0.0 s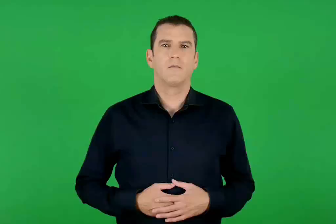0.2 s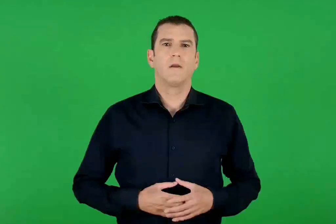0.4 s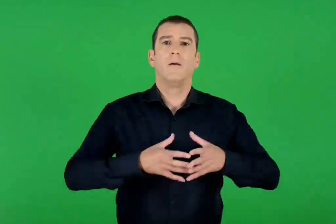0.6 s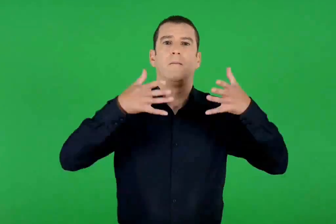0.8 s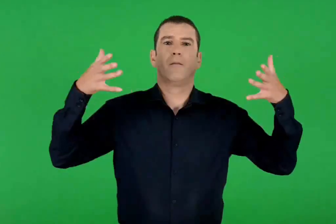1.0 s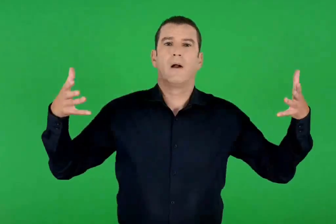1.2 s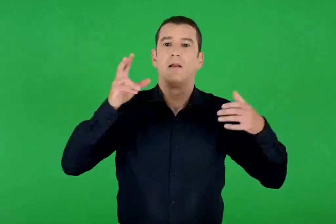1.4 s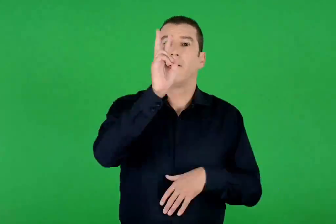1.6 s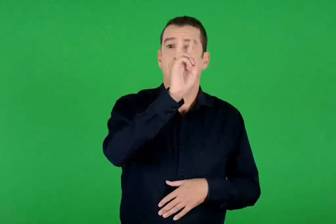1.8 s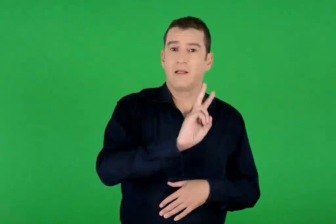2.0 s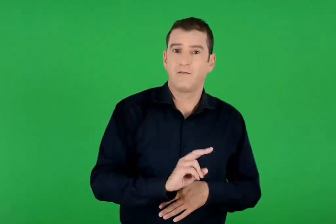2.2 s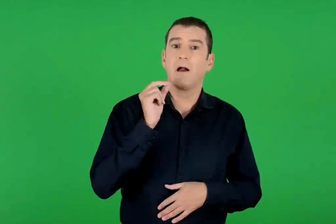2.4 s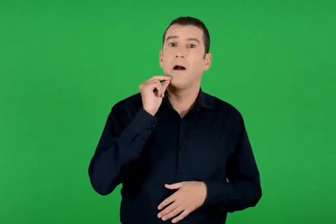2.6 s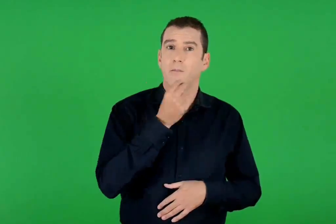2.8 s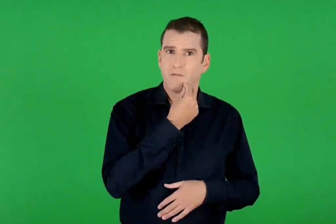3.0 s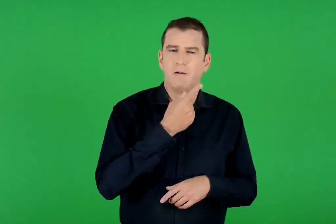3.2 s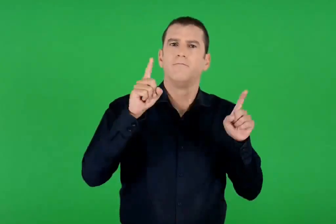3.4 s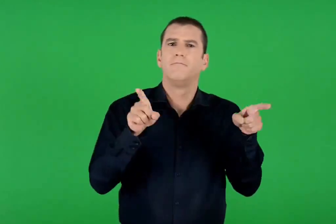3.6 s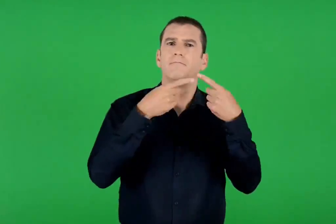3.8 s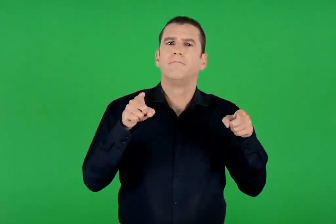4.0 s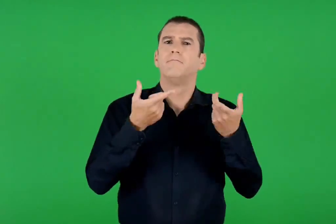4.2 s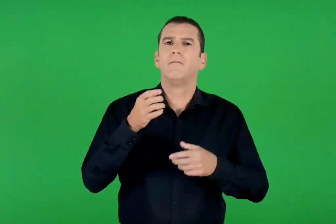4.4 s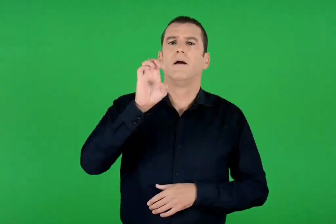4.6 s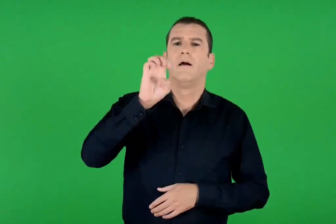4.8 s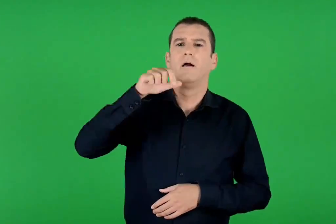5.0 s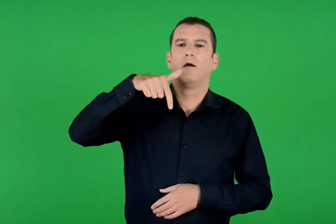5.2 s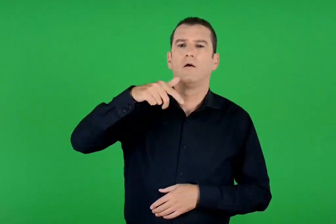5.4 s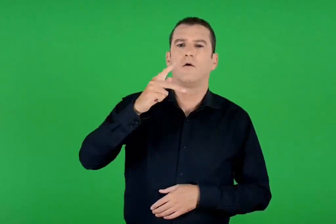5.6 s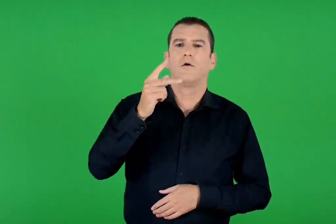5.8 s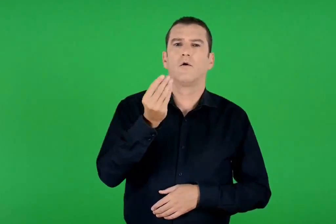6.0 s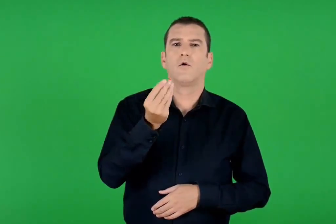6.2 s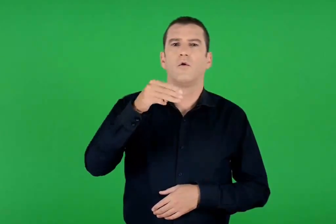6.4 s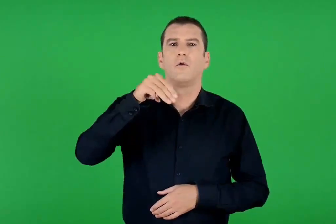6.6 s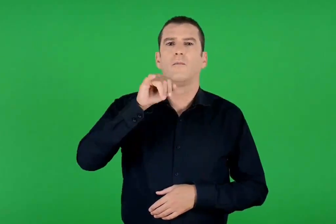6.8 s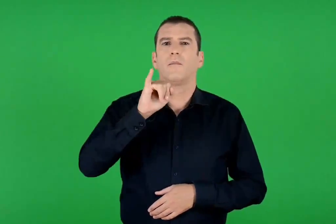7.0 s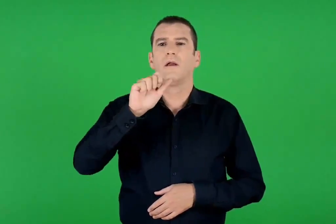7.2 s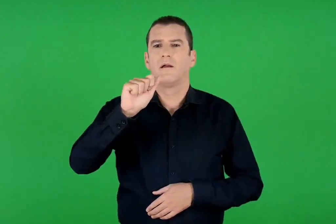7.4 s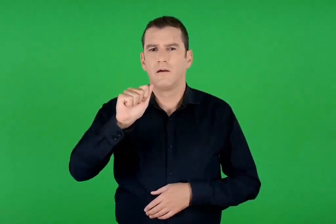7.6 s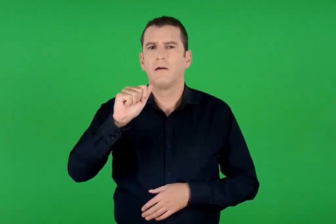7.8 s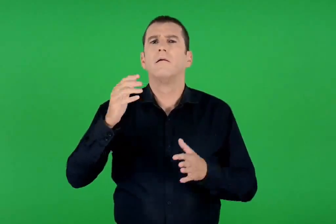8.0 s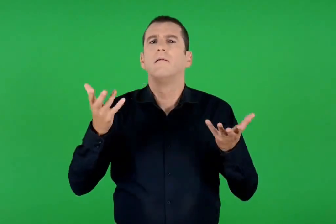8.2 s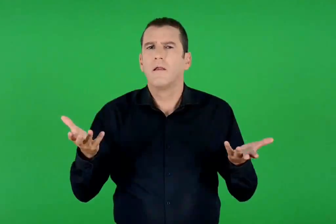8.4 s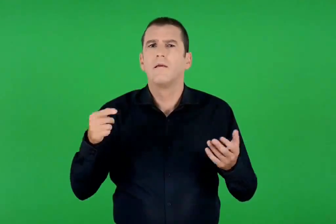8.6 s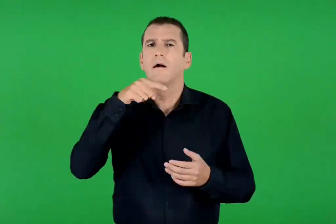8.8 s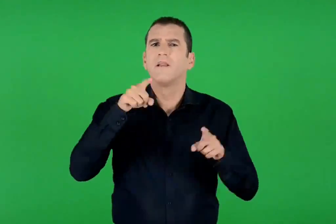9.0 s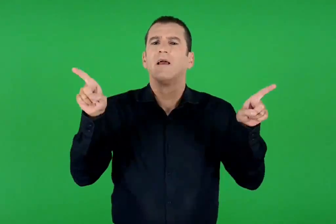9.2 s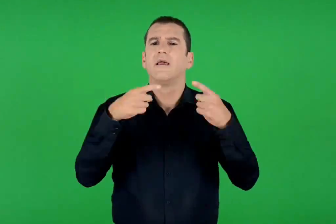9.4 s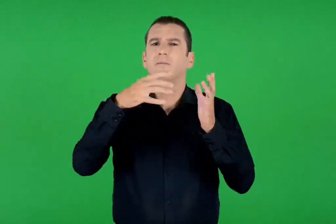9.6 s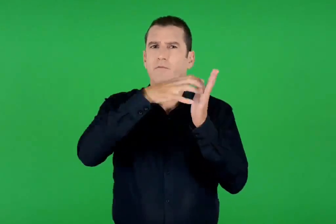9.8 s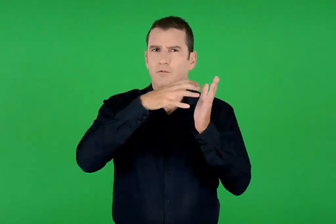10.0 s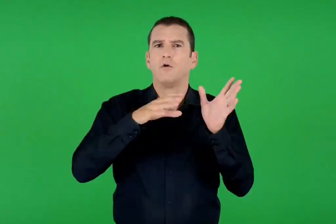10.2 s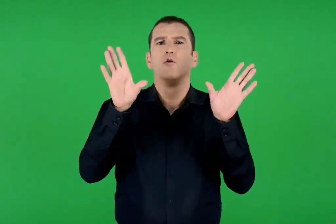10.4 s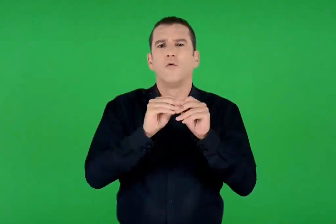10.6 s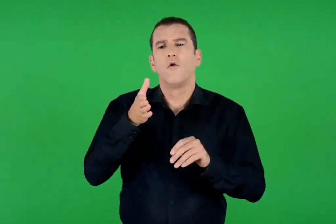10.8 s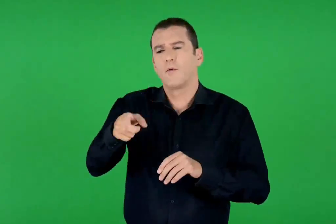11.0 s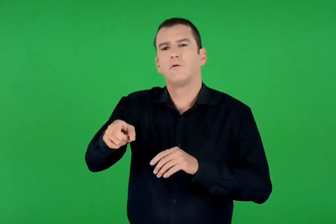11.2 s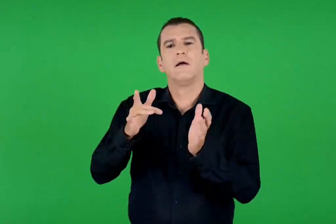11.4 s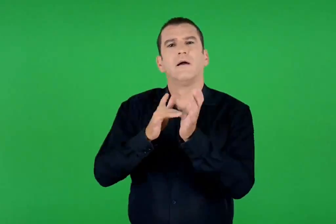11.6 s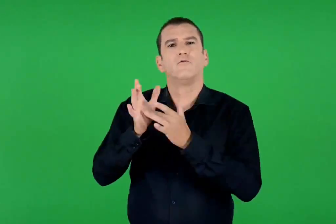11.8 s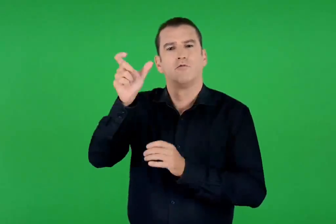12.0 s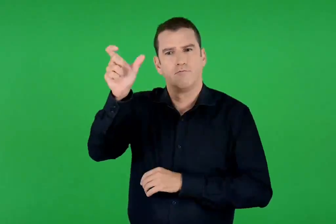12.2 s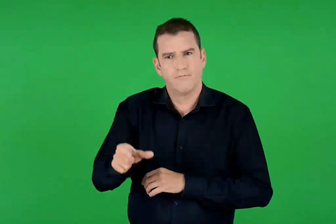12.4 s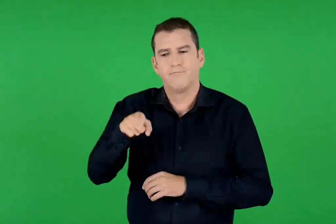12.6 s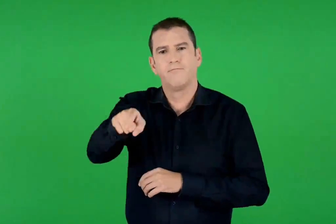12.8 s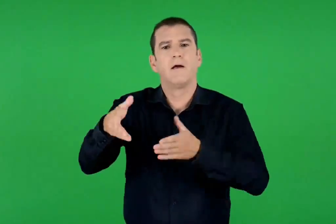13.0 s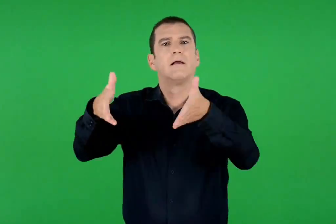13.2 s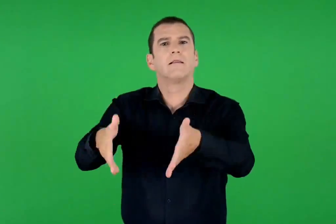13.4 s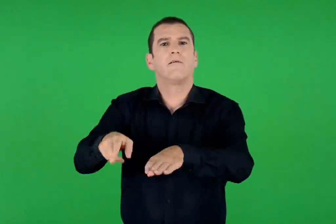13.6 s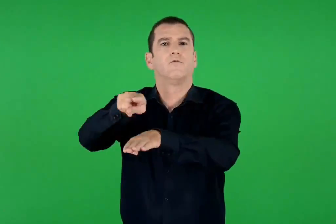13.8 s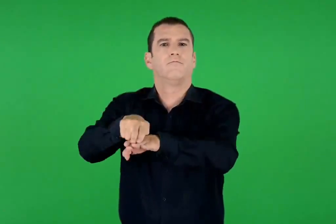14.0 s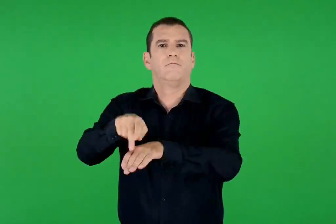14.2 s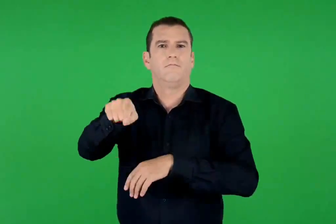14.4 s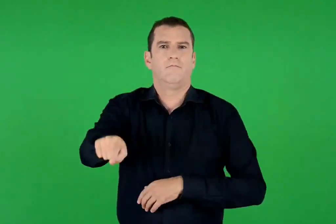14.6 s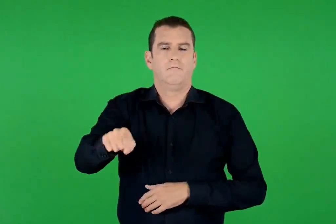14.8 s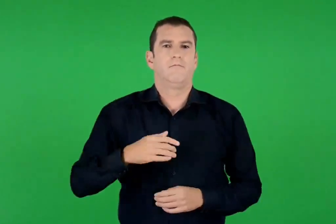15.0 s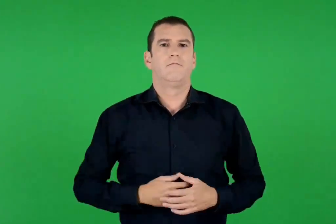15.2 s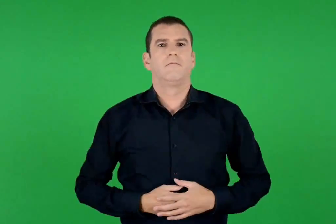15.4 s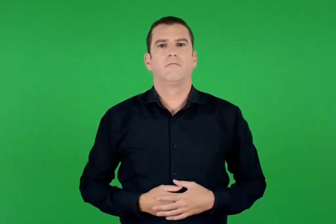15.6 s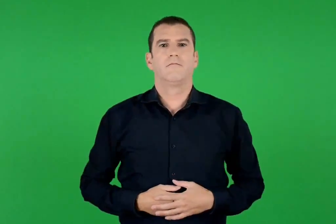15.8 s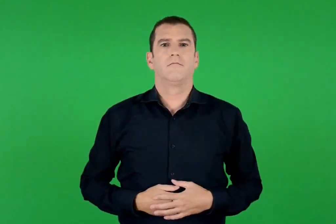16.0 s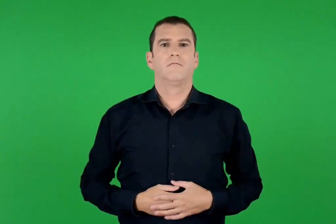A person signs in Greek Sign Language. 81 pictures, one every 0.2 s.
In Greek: τη μεγάλη παρασκευή το απόγευμα ψάλλονται τα εγκώμια , δηλαδή οι ύμνοι προς τον χριστό που βρίσκεται στον τάφο
